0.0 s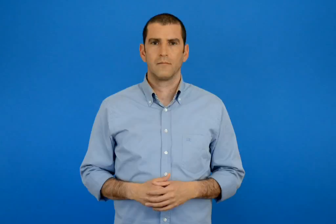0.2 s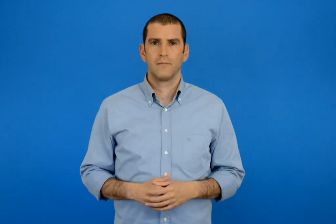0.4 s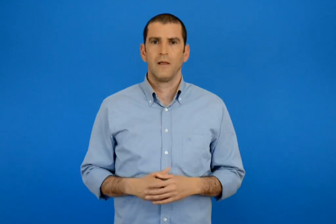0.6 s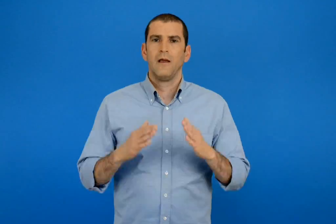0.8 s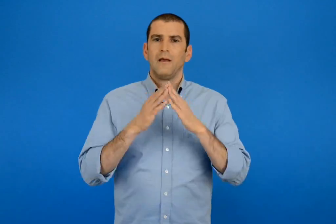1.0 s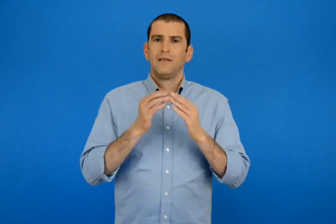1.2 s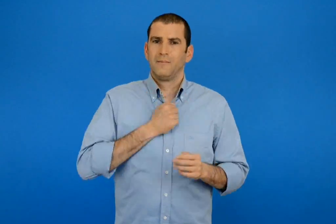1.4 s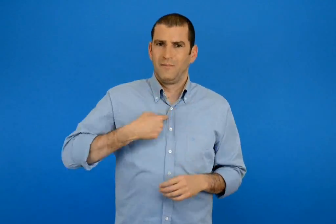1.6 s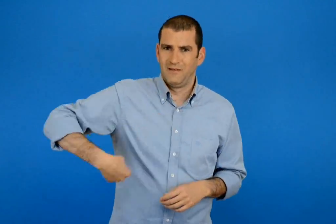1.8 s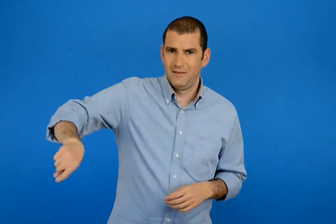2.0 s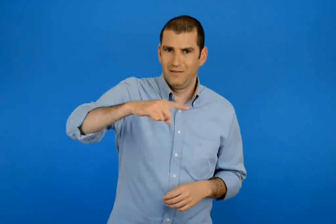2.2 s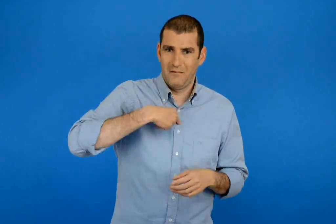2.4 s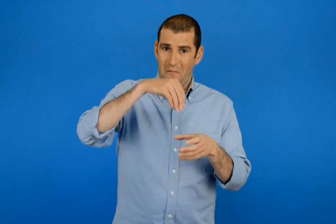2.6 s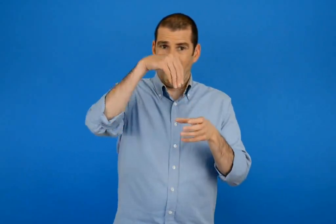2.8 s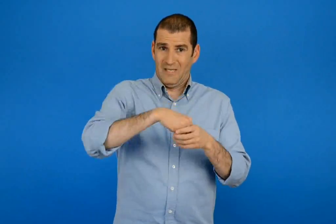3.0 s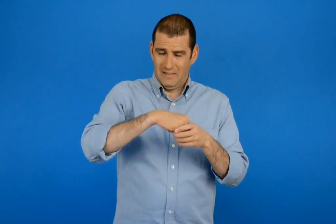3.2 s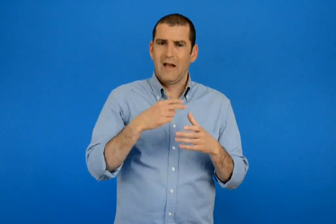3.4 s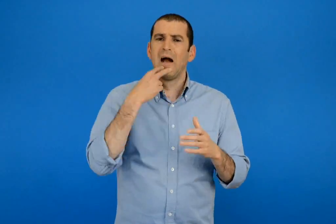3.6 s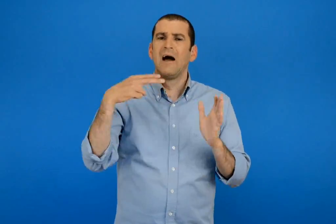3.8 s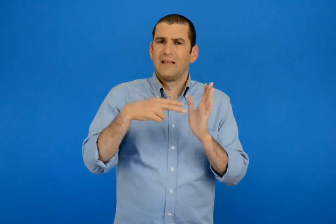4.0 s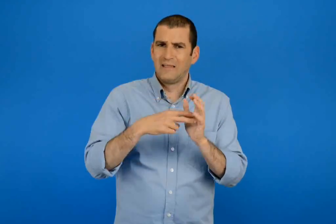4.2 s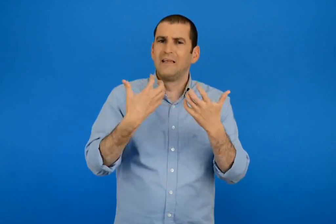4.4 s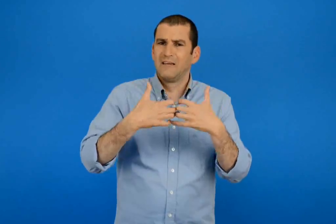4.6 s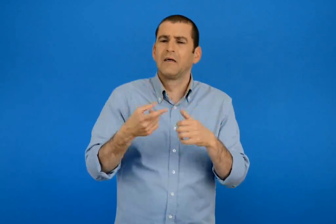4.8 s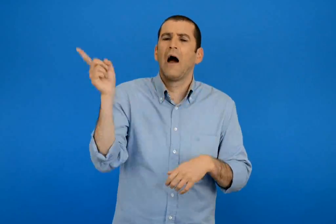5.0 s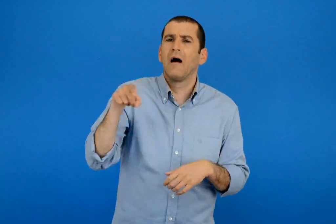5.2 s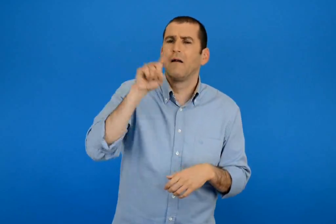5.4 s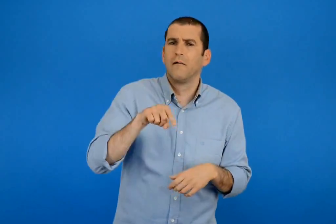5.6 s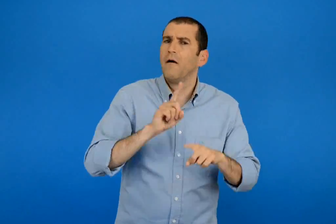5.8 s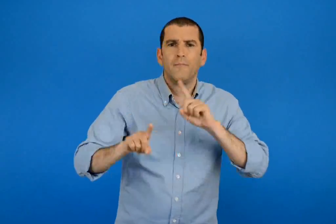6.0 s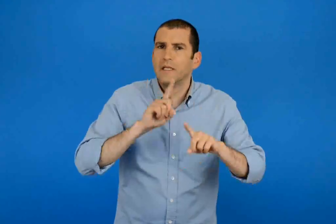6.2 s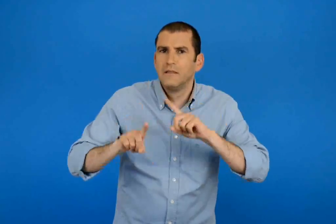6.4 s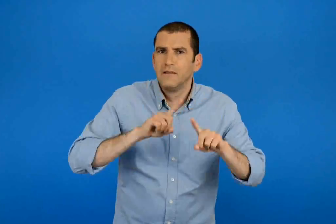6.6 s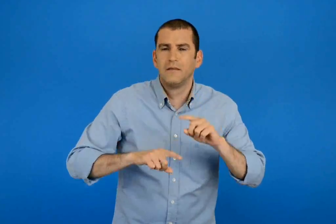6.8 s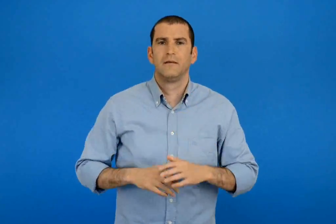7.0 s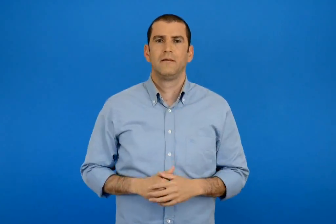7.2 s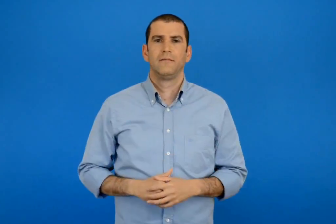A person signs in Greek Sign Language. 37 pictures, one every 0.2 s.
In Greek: ποιες άλλες ηλεκτρικές συσκευές έχουμε στο σπίτι μας ;
